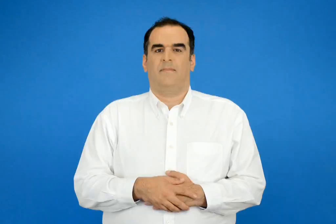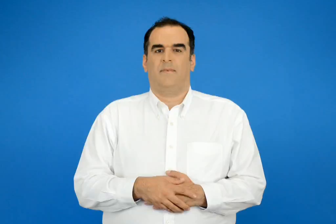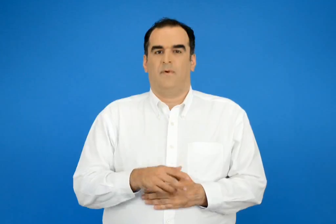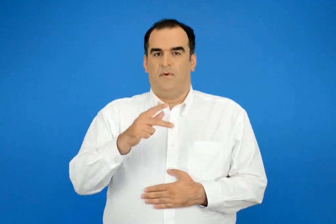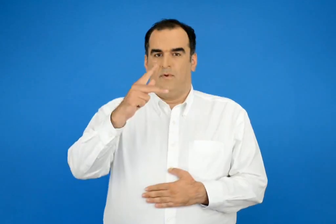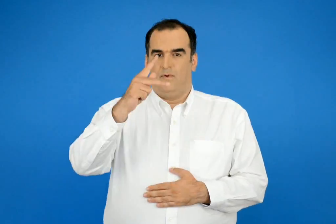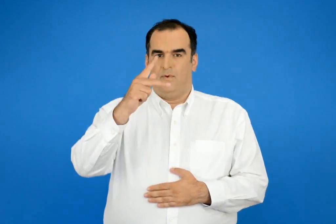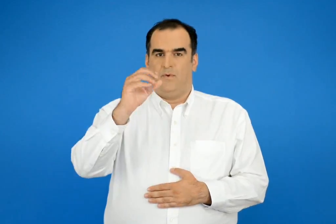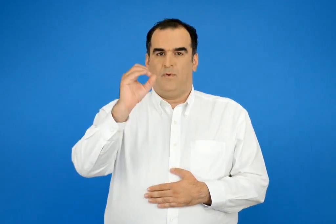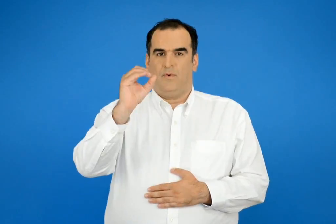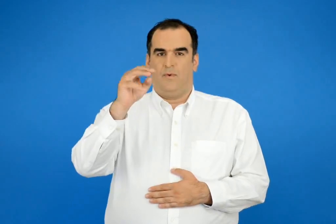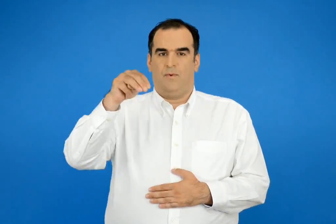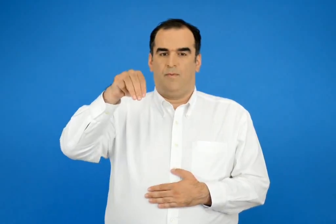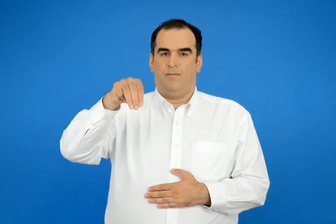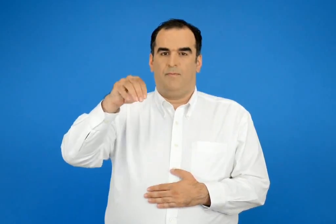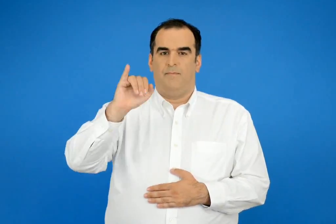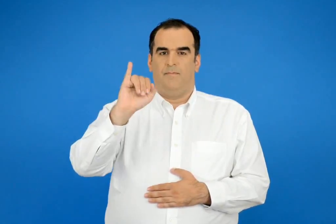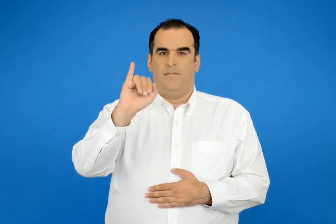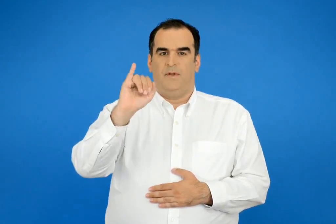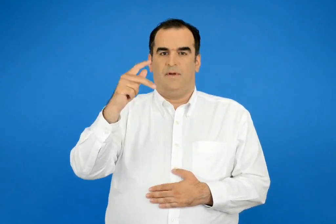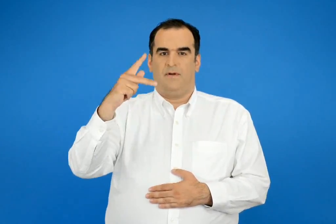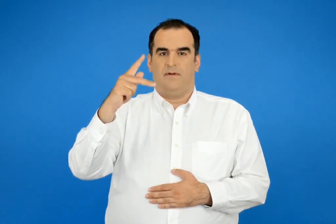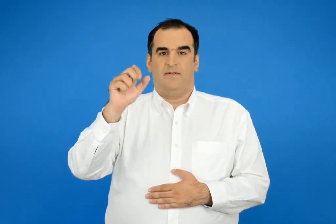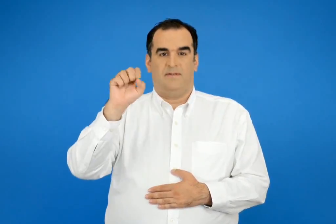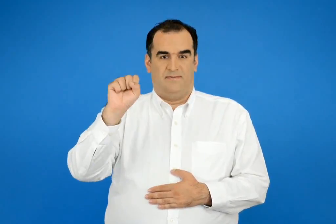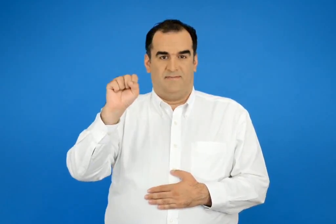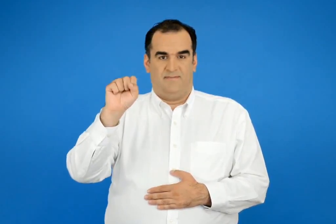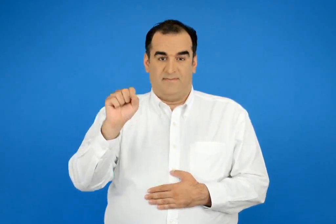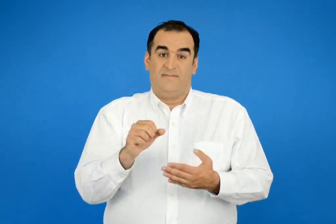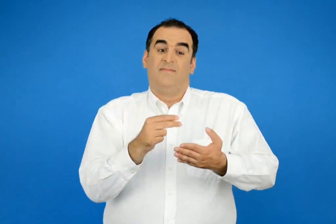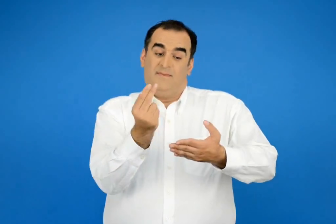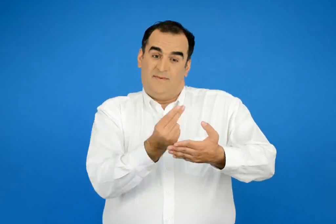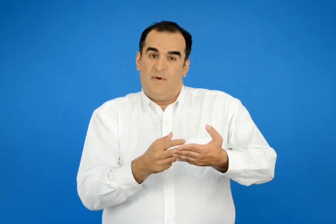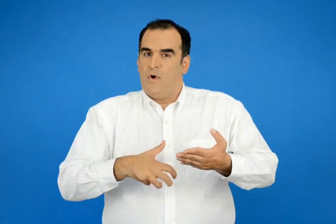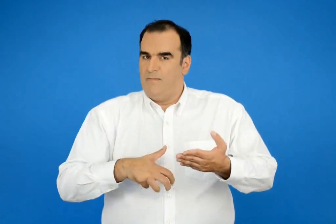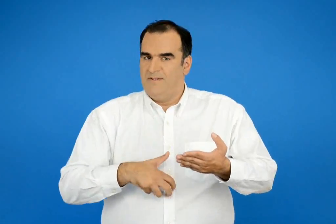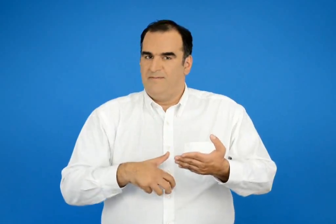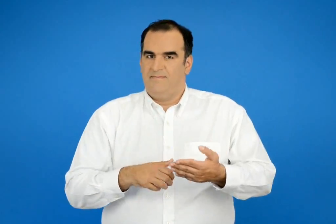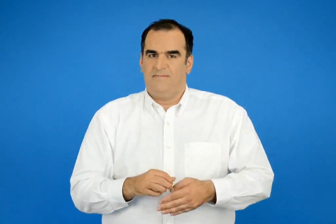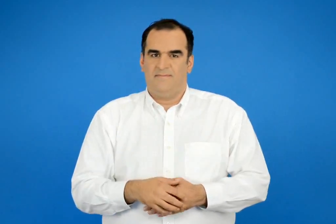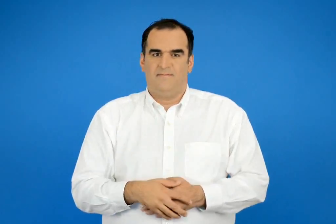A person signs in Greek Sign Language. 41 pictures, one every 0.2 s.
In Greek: κόμικς
